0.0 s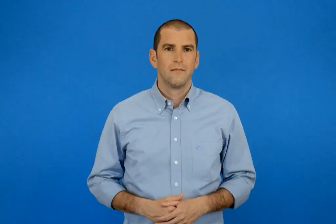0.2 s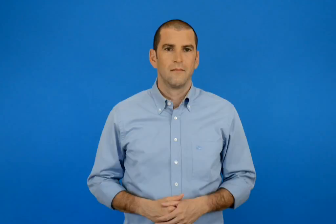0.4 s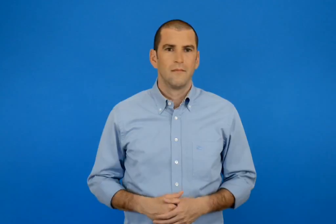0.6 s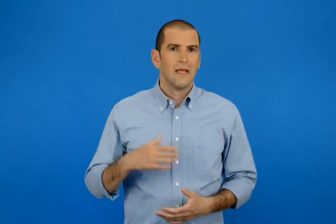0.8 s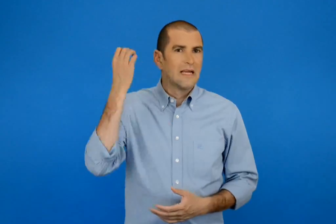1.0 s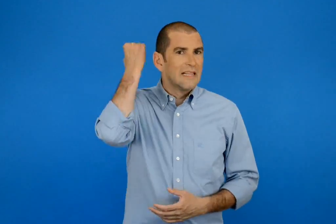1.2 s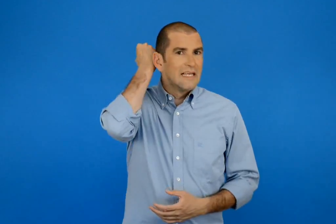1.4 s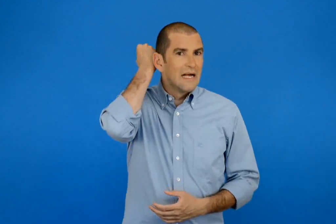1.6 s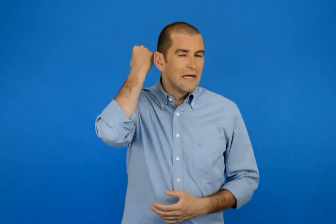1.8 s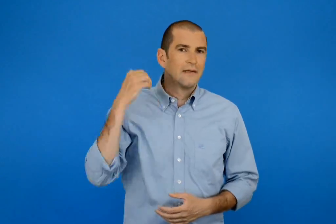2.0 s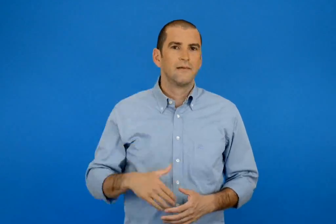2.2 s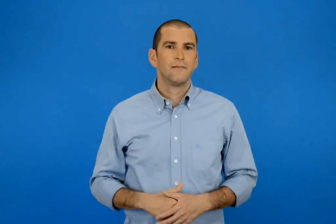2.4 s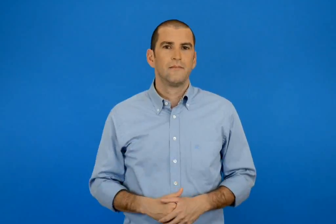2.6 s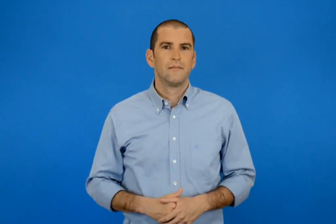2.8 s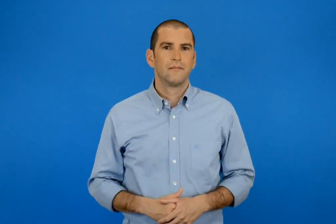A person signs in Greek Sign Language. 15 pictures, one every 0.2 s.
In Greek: τίνα
